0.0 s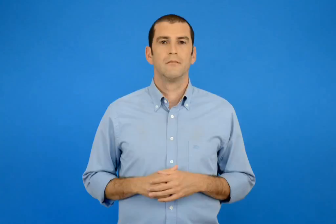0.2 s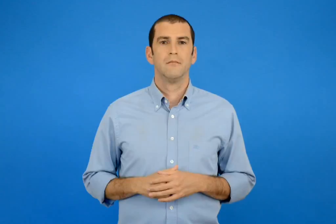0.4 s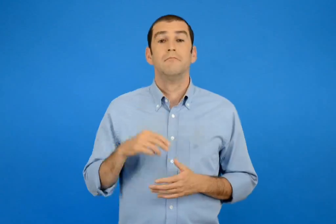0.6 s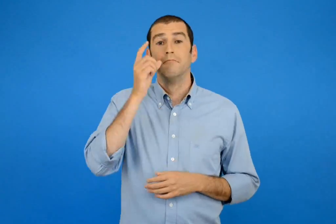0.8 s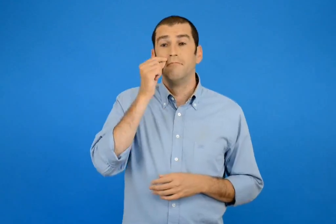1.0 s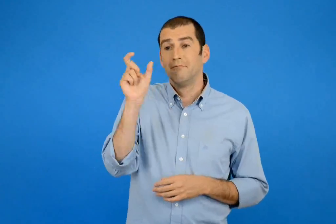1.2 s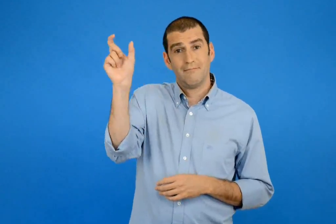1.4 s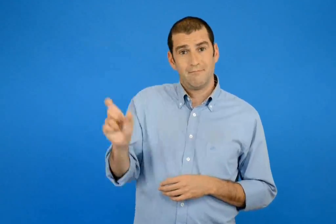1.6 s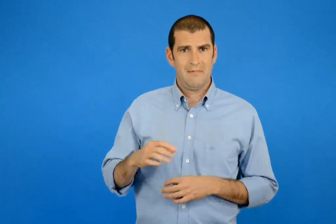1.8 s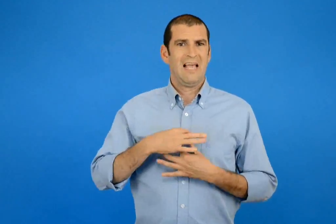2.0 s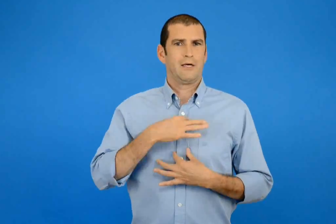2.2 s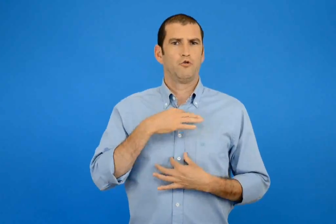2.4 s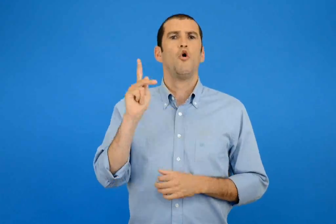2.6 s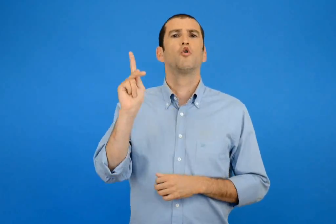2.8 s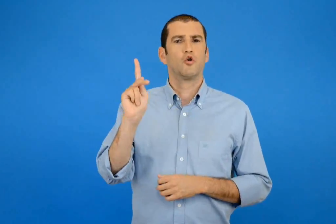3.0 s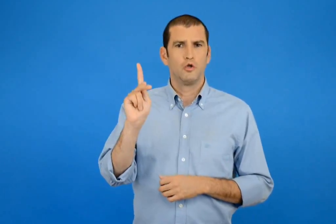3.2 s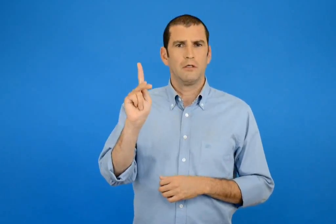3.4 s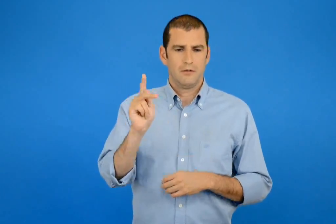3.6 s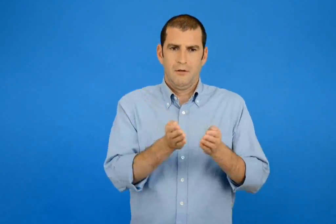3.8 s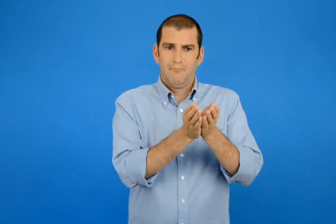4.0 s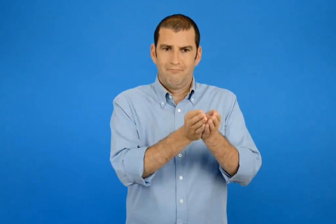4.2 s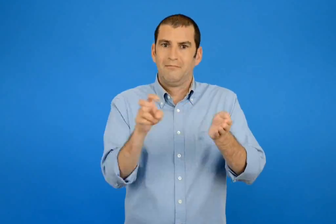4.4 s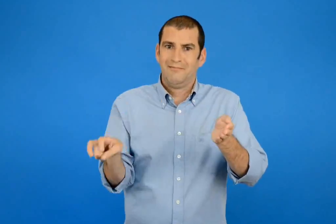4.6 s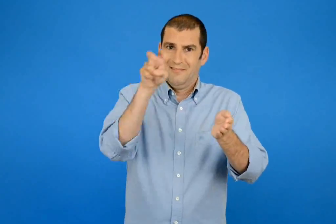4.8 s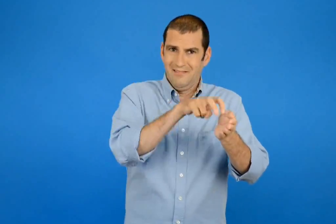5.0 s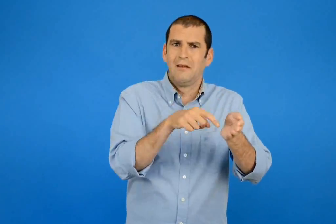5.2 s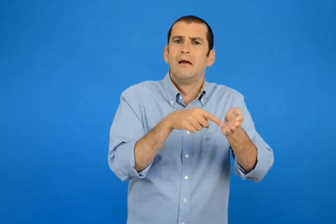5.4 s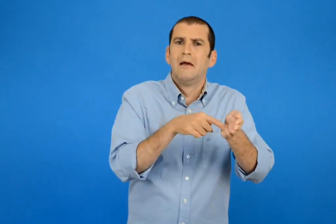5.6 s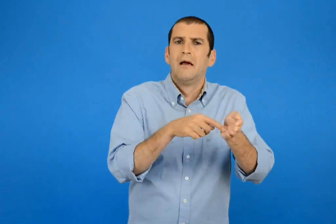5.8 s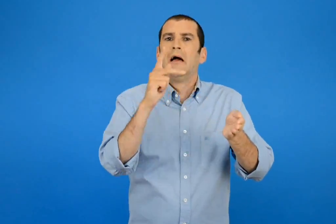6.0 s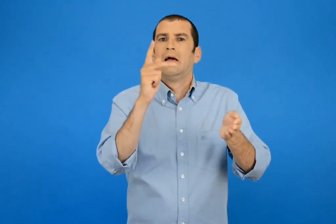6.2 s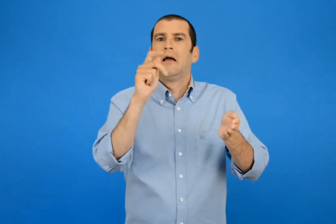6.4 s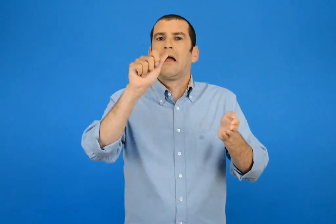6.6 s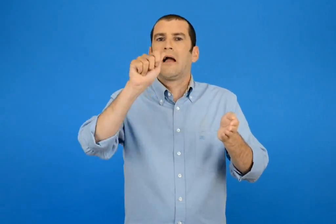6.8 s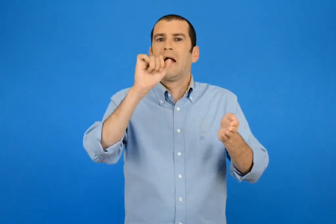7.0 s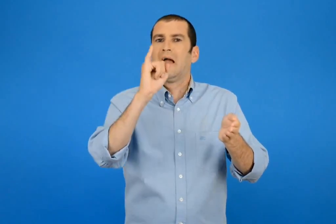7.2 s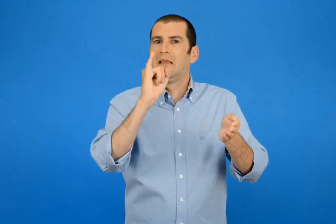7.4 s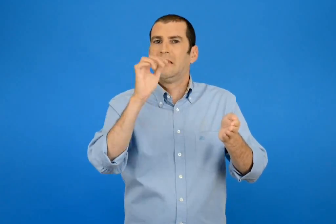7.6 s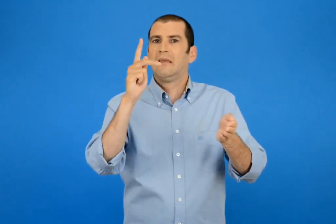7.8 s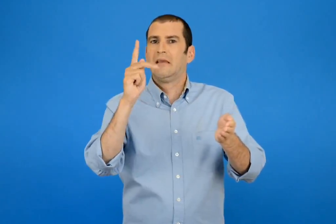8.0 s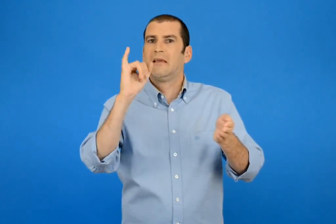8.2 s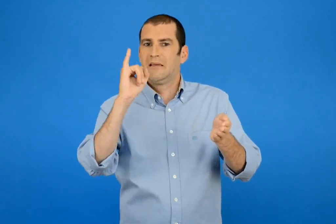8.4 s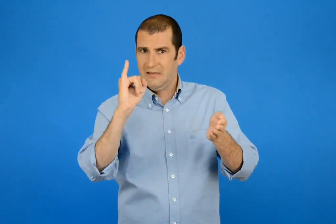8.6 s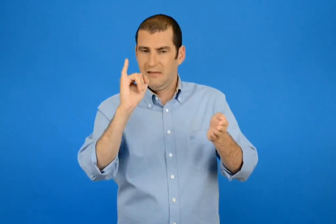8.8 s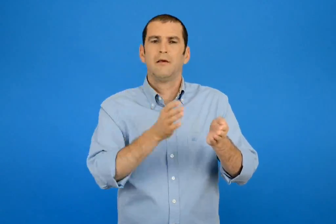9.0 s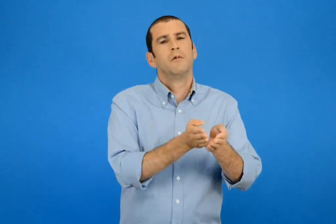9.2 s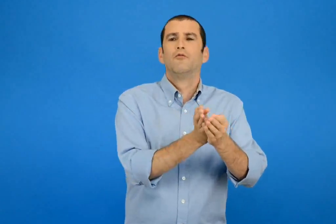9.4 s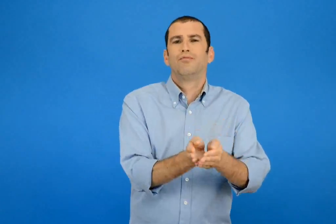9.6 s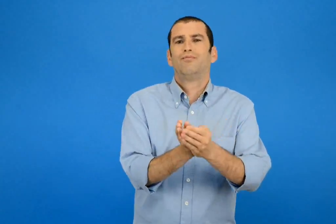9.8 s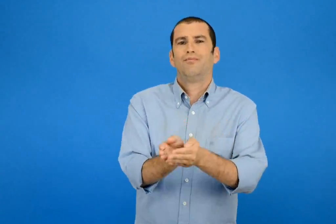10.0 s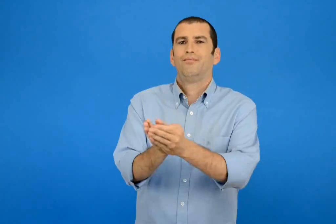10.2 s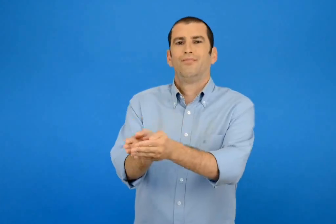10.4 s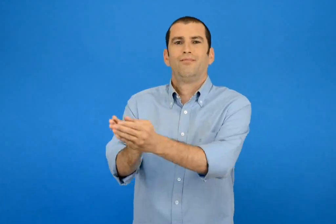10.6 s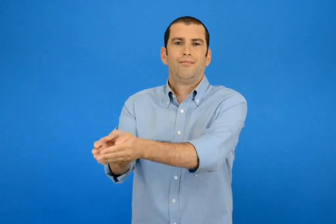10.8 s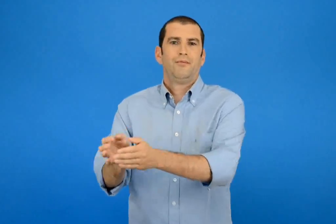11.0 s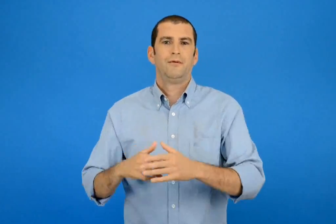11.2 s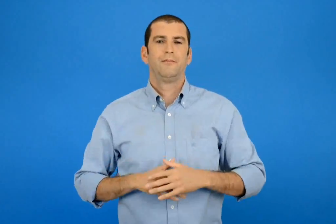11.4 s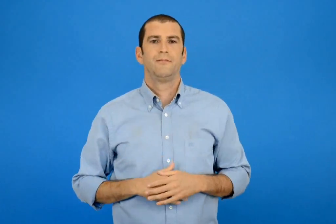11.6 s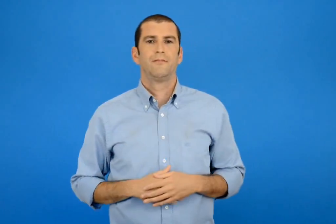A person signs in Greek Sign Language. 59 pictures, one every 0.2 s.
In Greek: ο κυρ κώστας μπήκε στο καΐκι του και ξεκίνησε
